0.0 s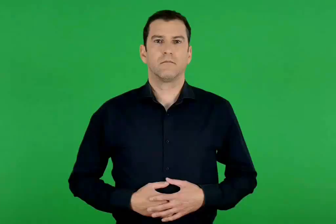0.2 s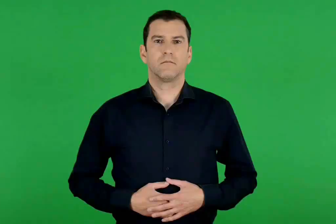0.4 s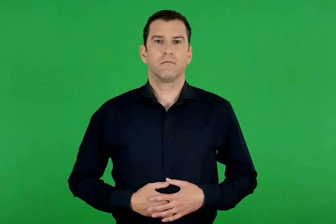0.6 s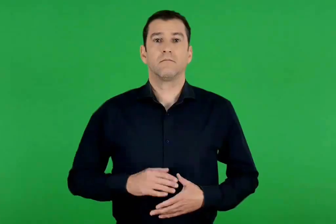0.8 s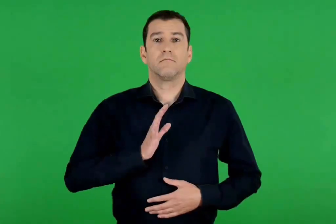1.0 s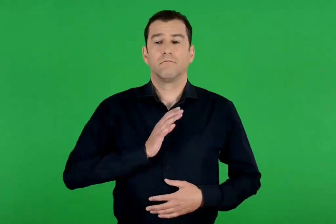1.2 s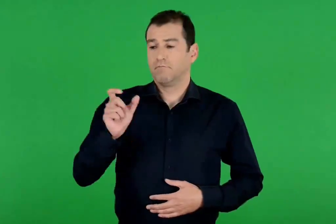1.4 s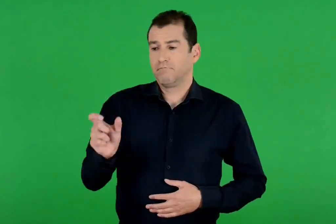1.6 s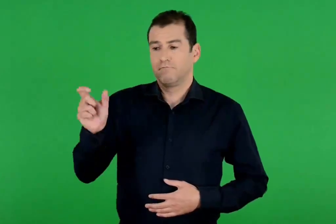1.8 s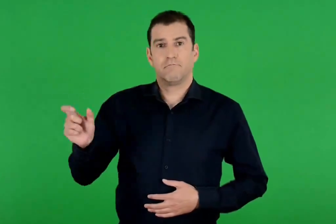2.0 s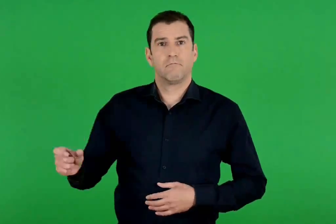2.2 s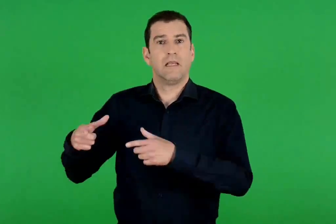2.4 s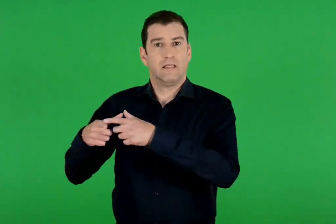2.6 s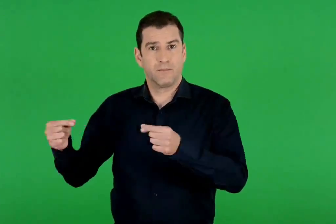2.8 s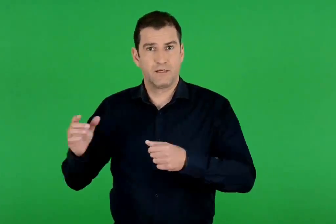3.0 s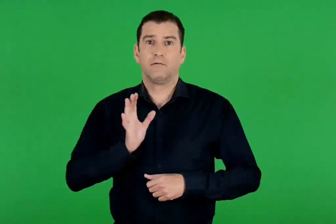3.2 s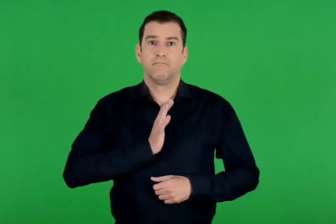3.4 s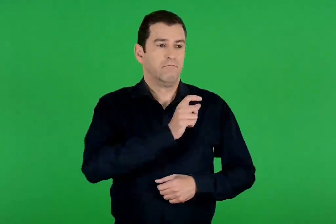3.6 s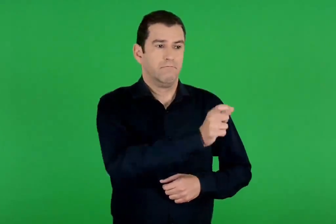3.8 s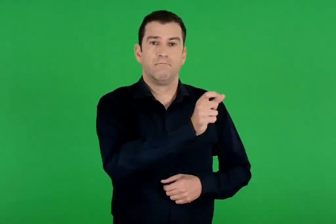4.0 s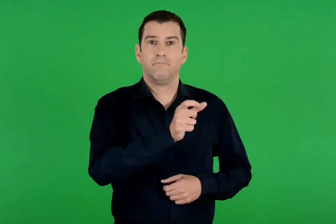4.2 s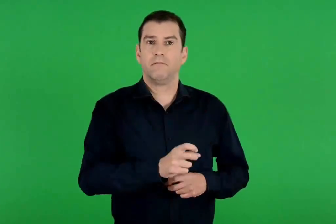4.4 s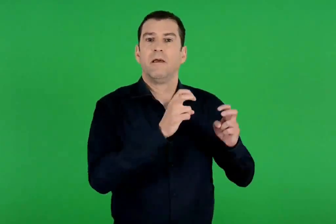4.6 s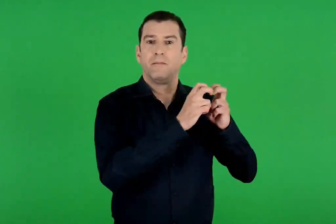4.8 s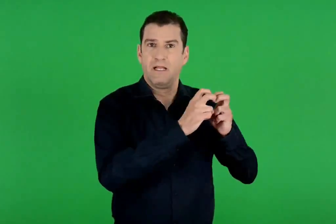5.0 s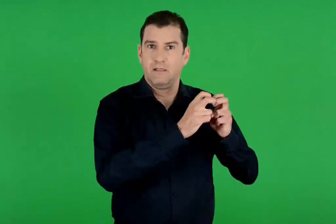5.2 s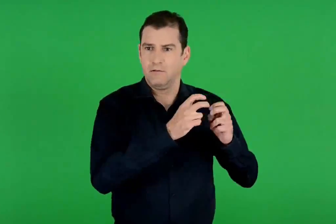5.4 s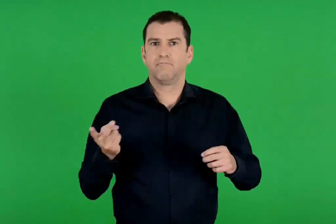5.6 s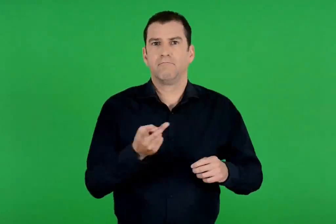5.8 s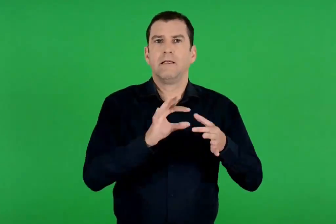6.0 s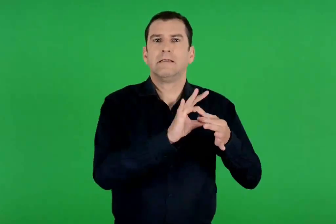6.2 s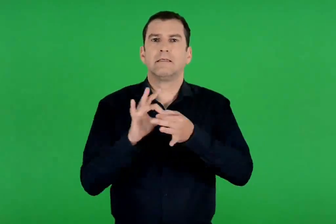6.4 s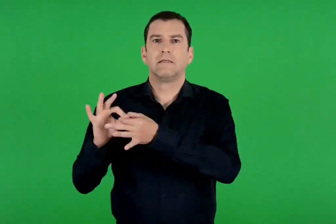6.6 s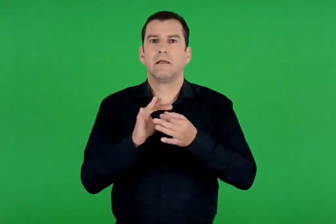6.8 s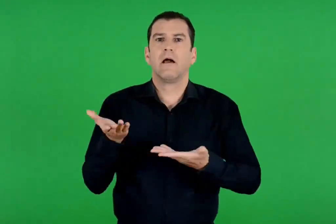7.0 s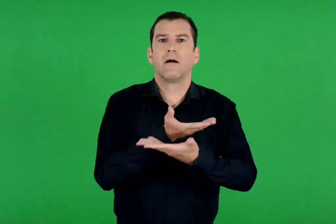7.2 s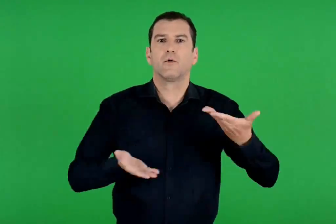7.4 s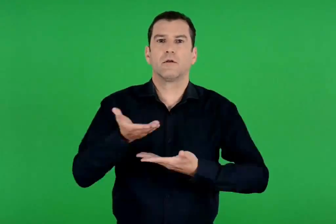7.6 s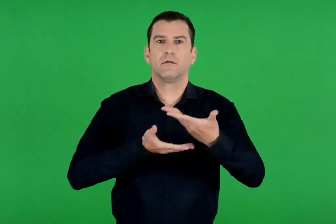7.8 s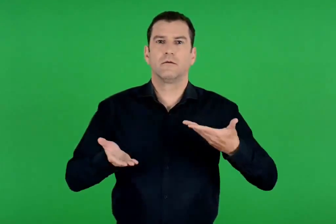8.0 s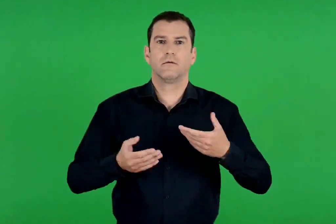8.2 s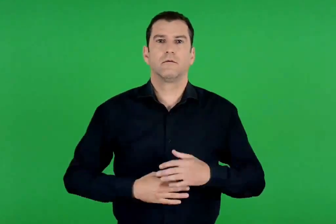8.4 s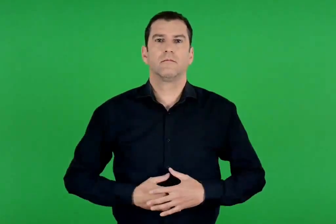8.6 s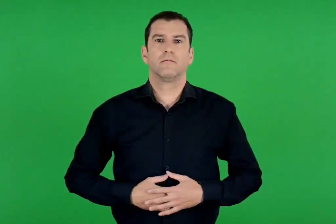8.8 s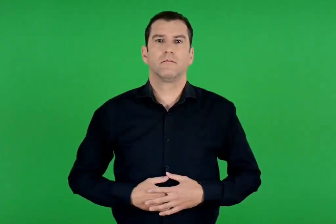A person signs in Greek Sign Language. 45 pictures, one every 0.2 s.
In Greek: εμπορικές σχέσεις κυπρίων και μυκηναίων
